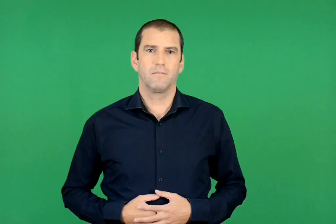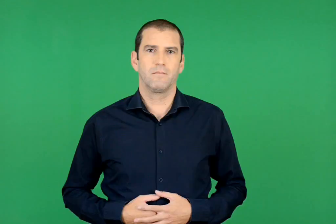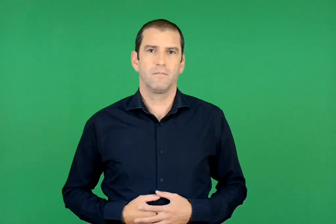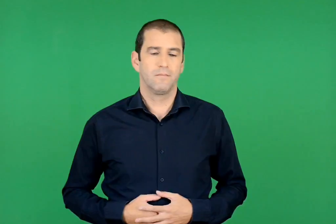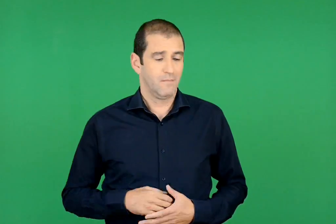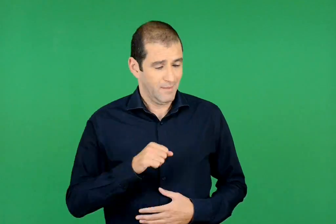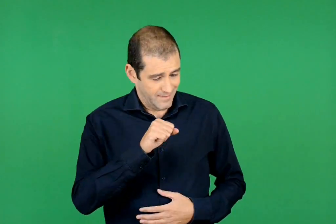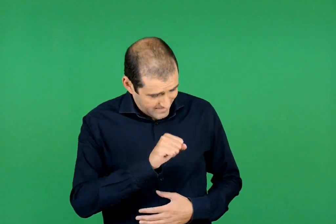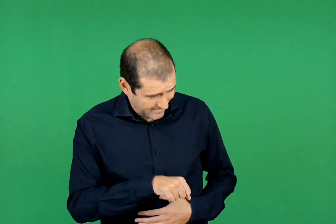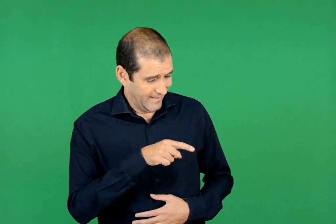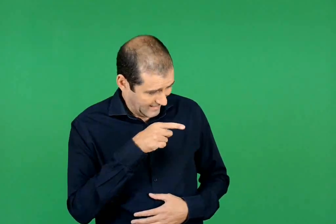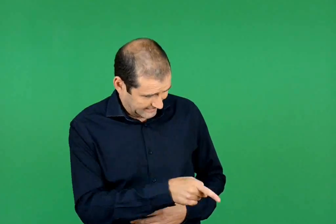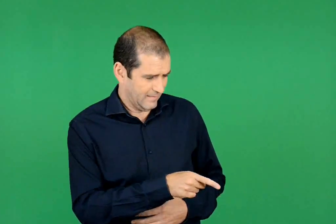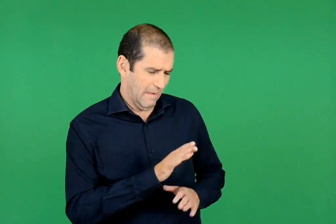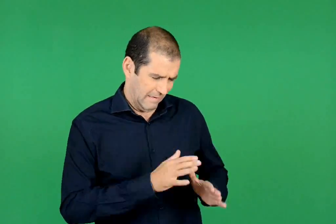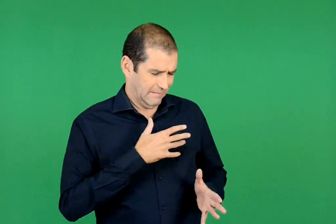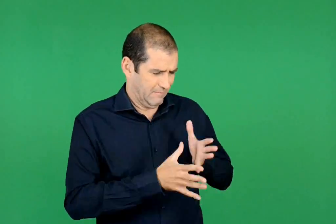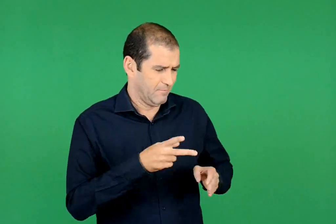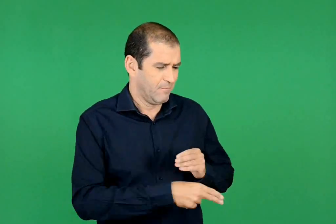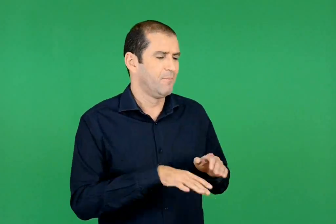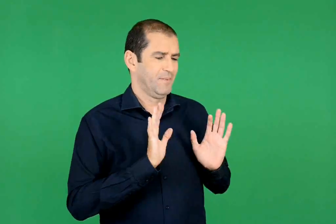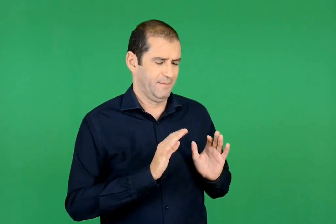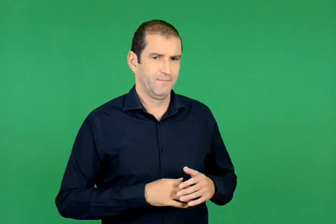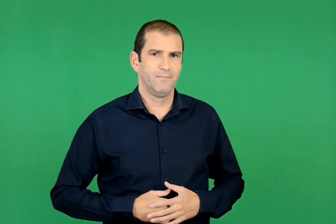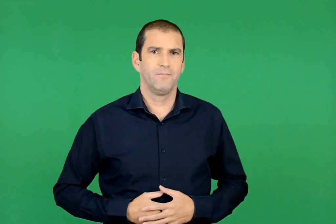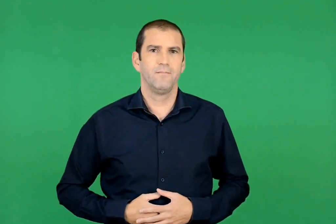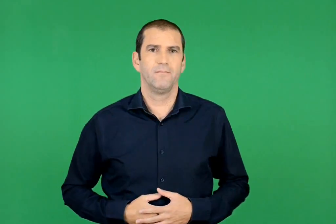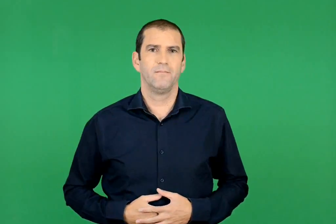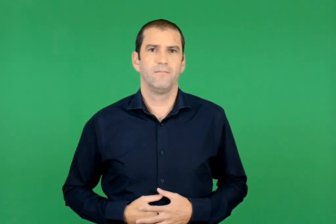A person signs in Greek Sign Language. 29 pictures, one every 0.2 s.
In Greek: ναι , εσένα , όμως άσε µε να συνεχίσω
